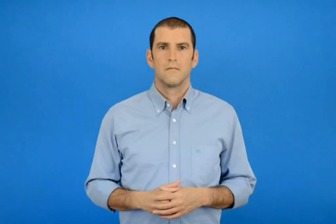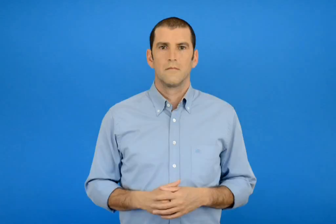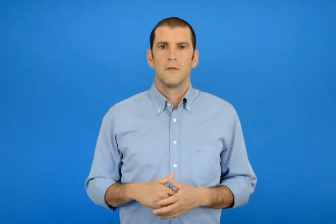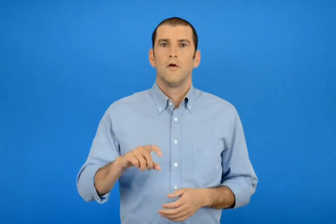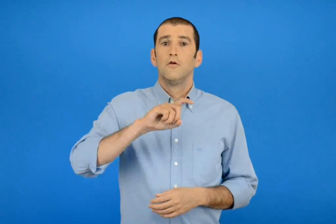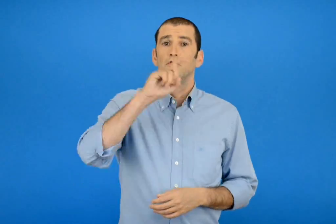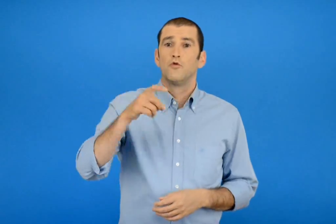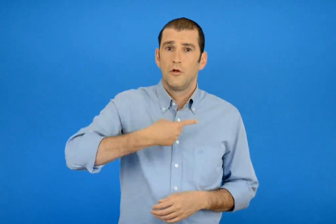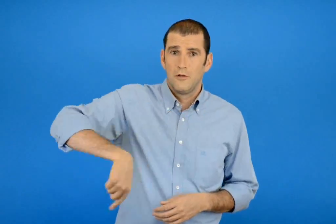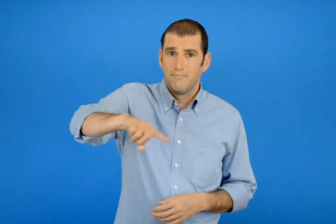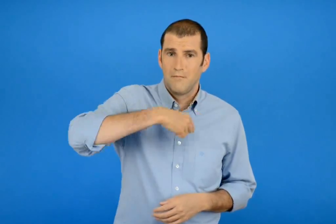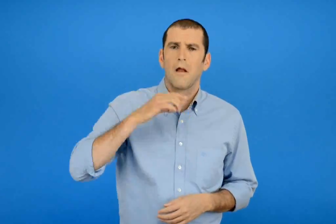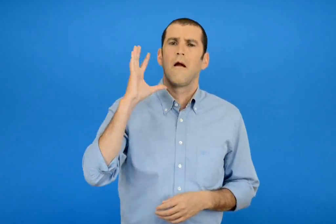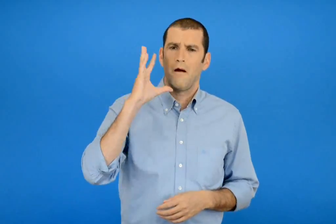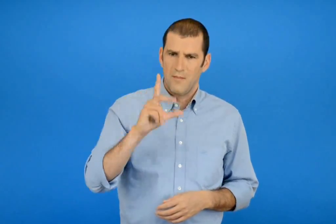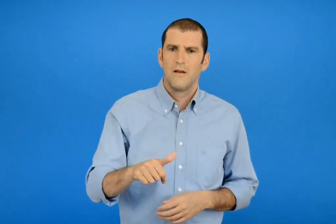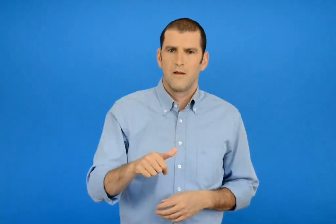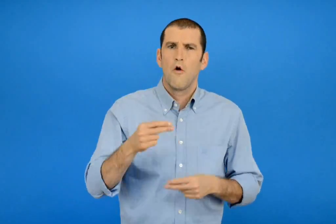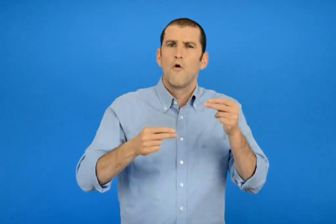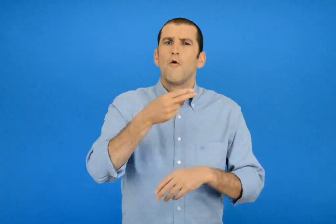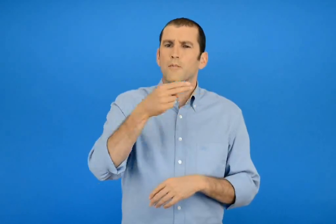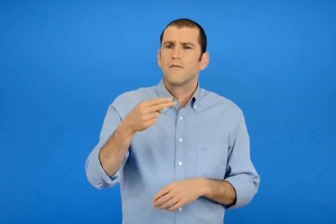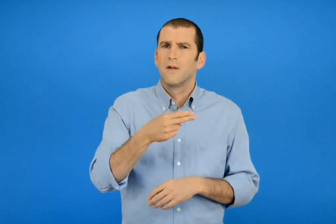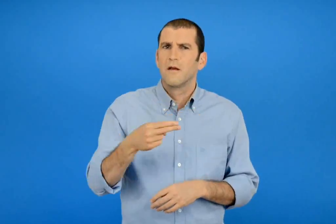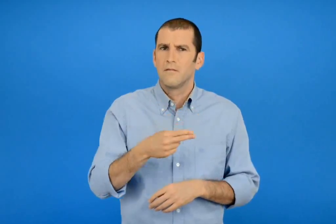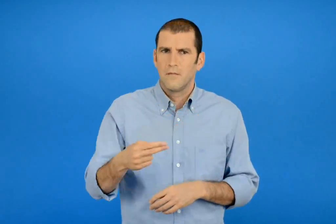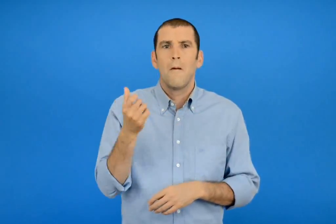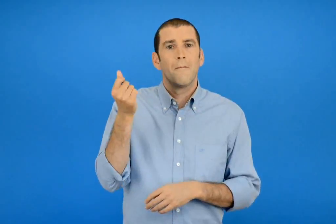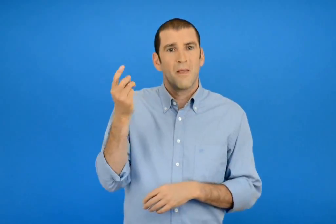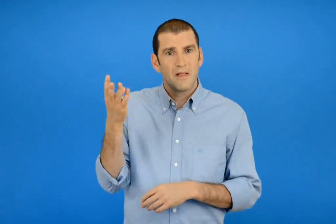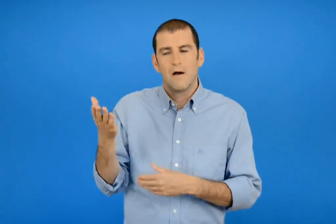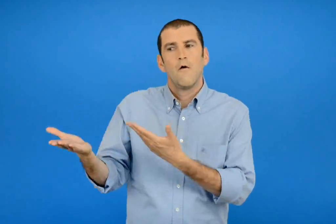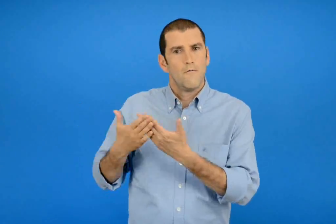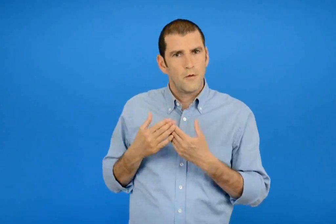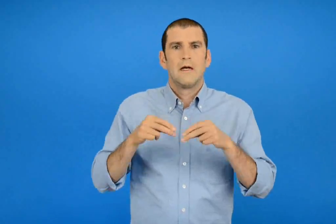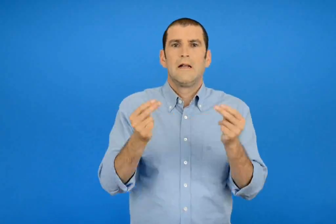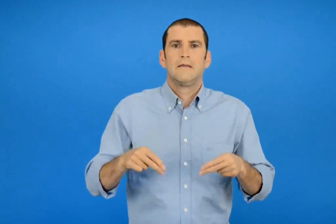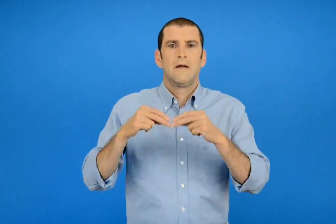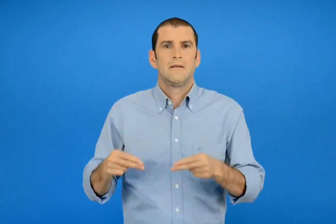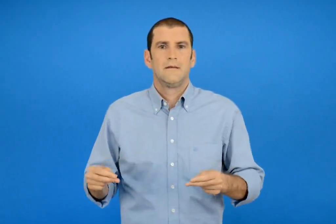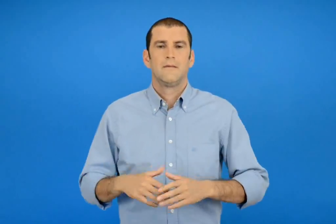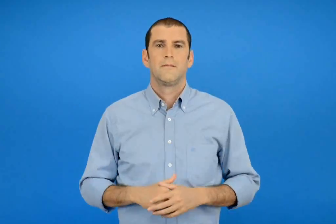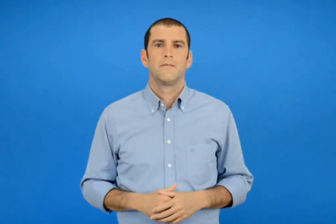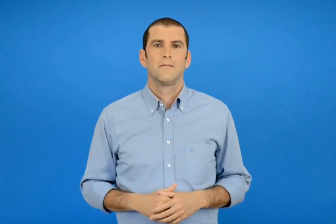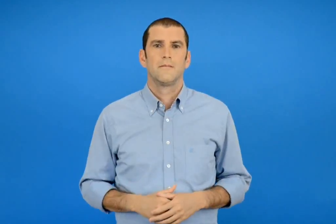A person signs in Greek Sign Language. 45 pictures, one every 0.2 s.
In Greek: τα μαθηματικά μας βοηθούν να λύνουμε προβλήματα στην καθημερινή μας ζωή
